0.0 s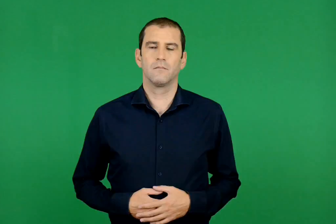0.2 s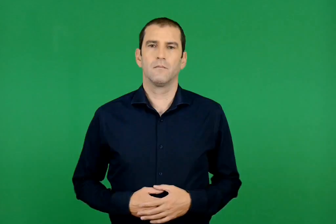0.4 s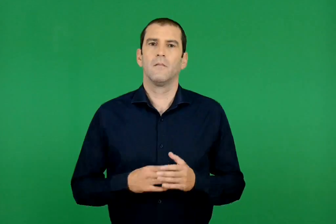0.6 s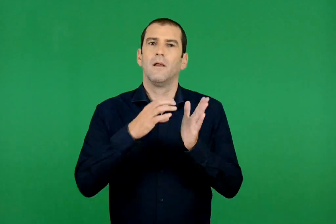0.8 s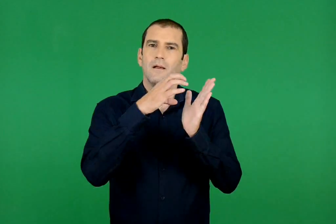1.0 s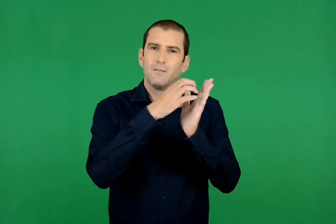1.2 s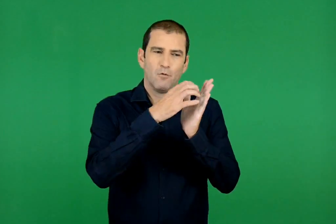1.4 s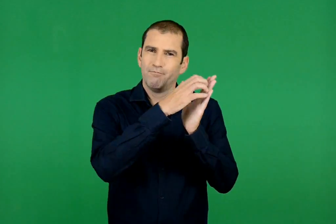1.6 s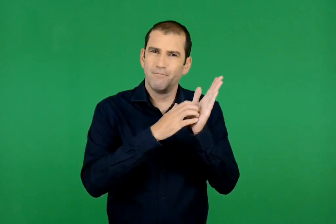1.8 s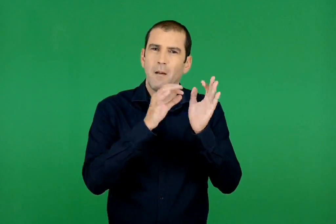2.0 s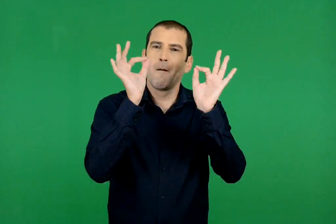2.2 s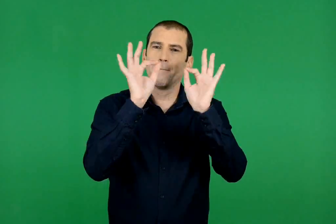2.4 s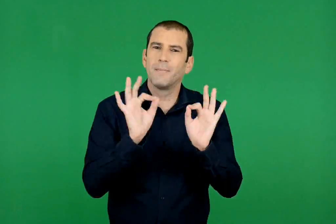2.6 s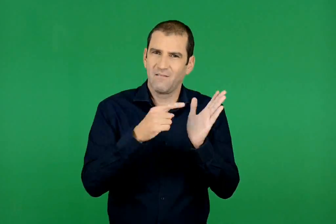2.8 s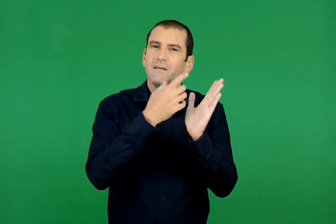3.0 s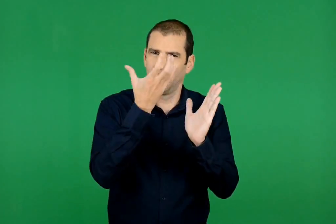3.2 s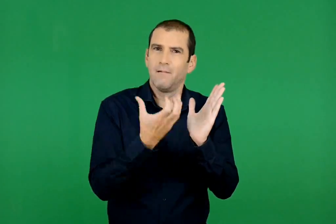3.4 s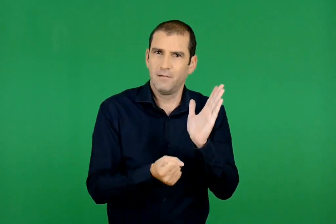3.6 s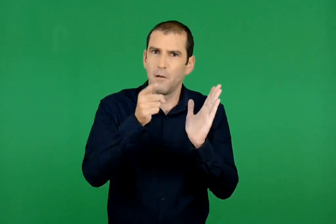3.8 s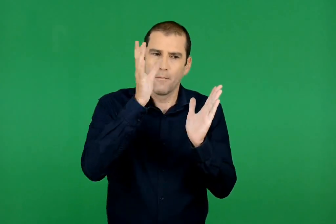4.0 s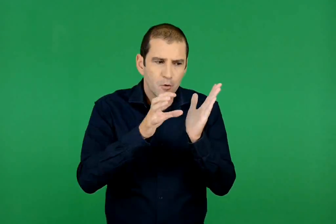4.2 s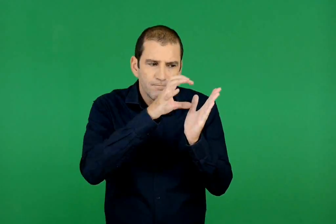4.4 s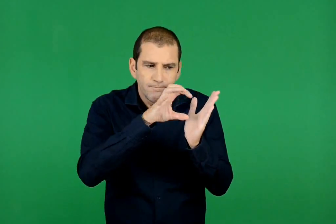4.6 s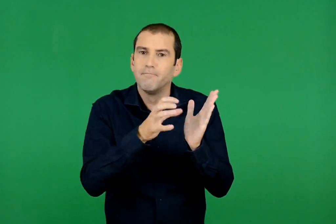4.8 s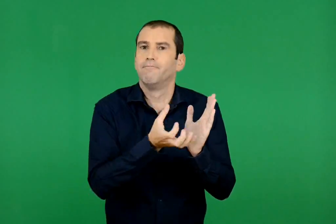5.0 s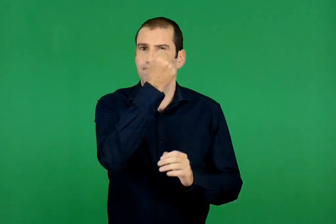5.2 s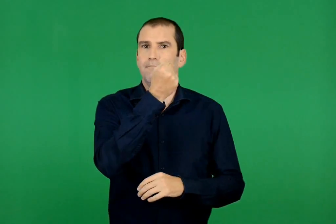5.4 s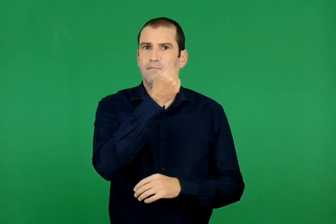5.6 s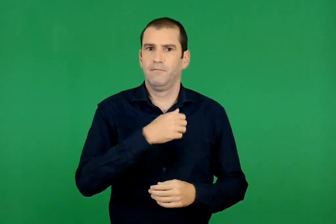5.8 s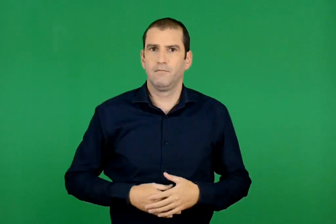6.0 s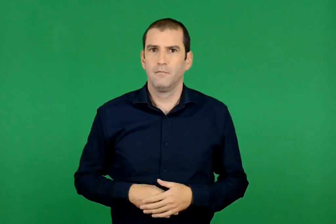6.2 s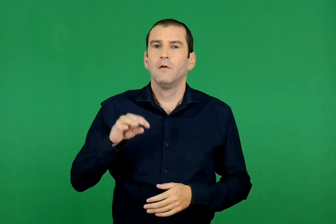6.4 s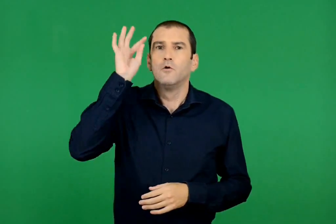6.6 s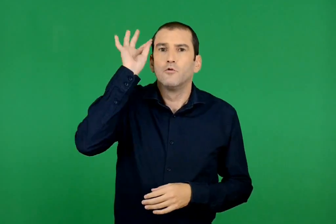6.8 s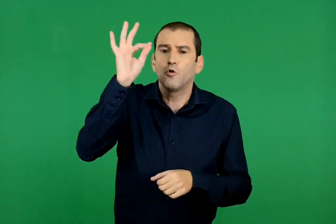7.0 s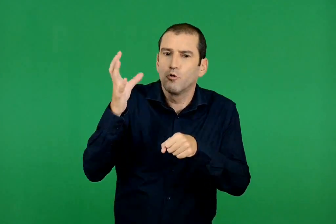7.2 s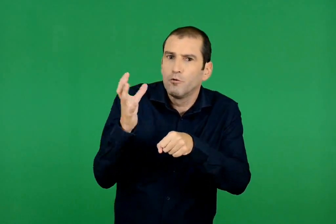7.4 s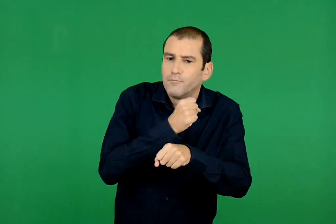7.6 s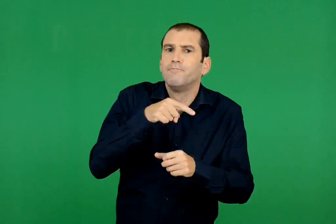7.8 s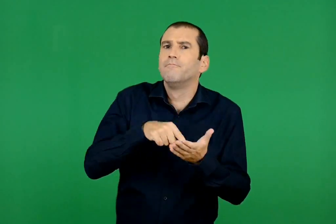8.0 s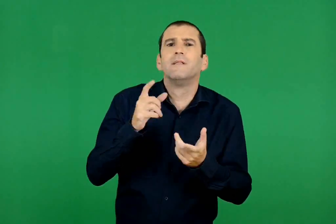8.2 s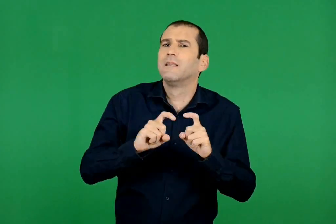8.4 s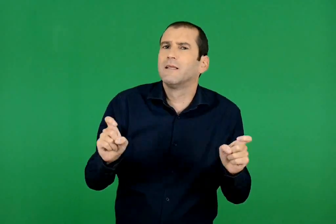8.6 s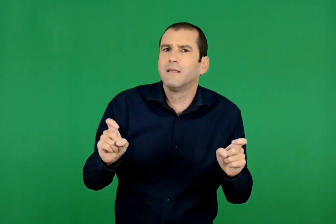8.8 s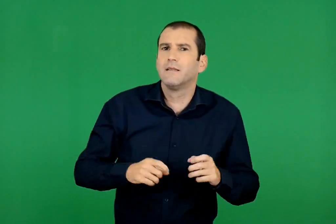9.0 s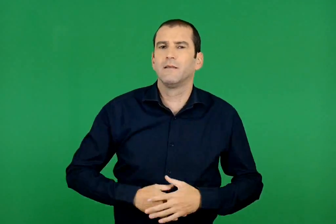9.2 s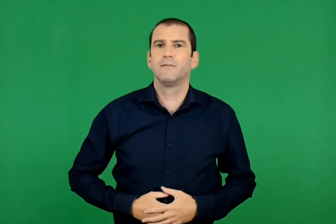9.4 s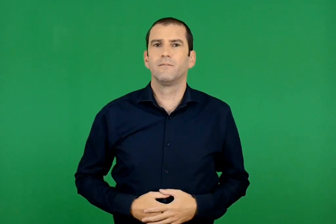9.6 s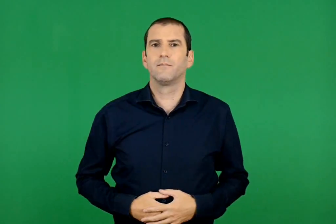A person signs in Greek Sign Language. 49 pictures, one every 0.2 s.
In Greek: μπορείς να ξεχωρίσεις τις περιγραφές που υπάρχουν ; τι πετυχαίνει με αυτές ;
